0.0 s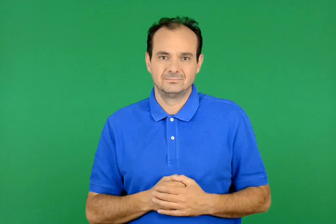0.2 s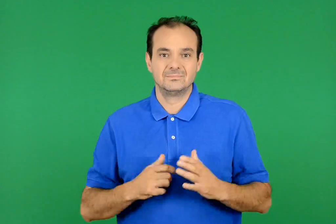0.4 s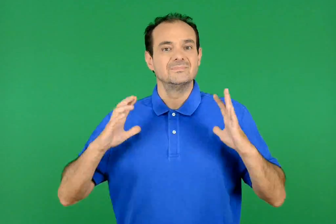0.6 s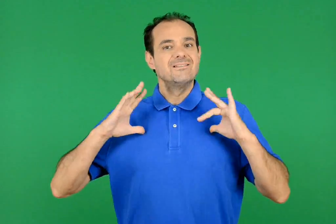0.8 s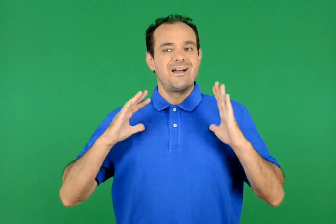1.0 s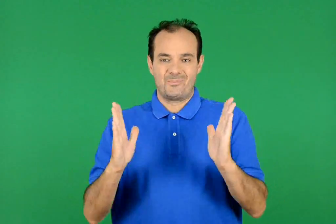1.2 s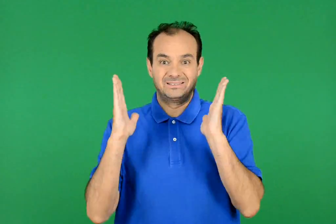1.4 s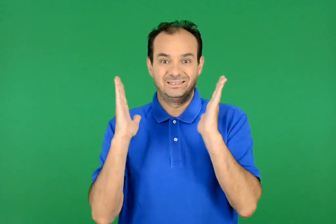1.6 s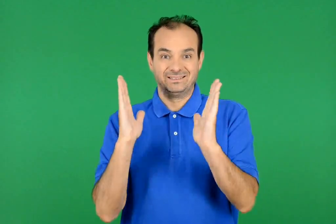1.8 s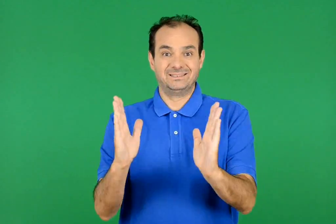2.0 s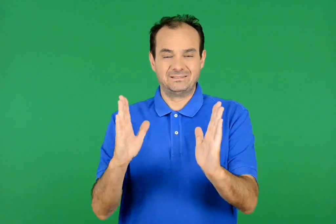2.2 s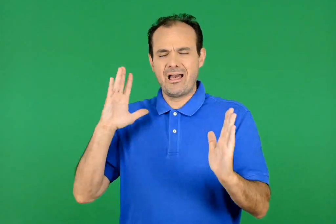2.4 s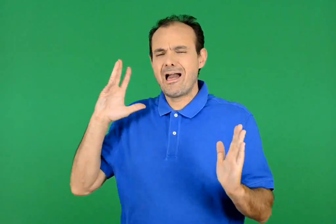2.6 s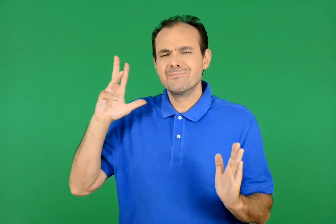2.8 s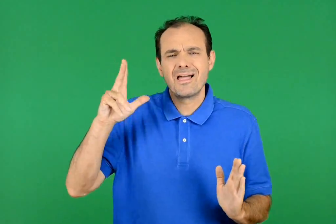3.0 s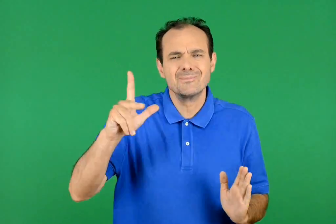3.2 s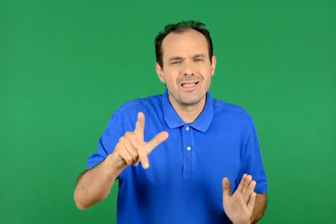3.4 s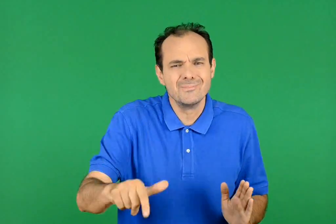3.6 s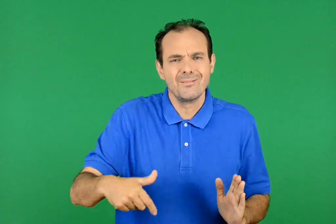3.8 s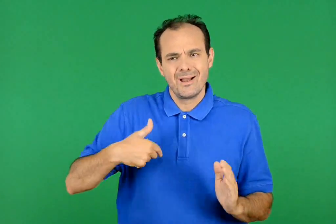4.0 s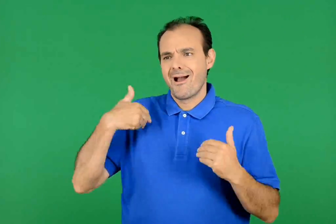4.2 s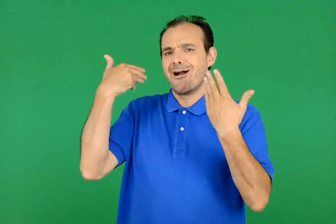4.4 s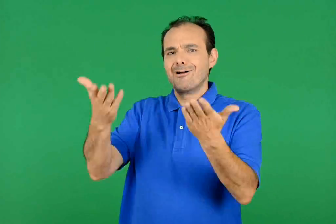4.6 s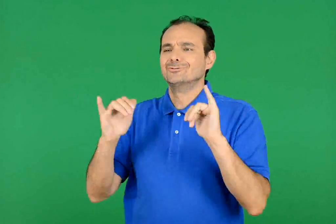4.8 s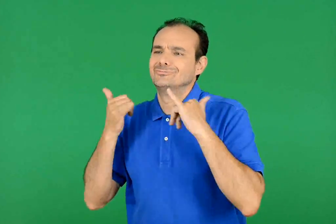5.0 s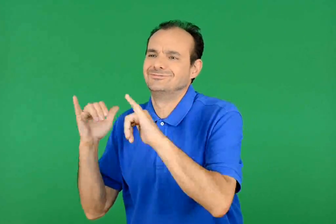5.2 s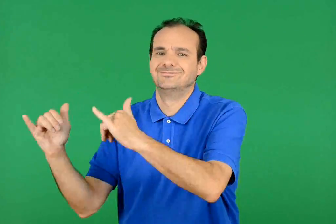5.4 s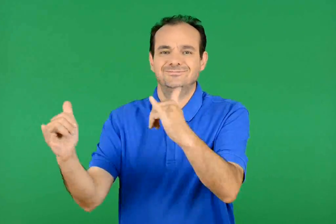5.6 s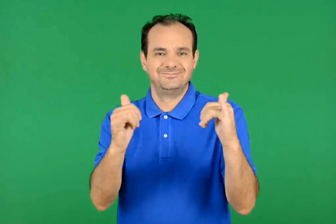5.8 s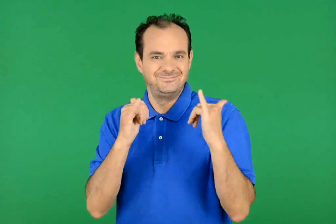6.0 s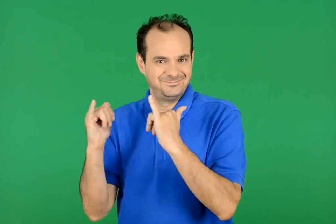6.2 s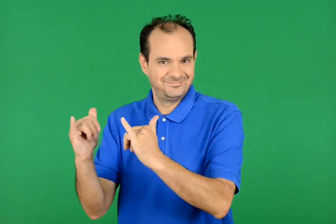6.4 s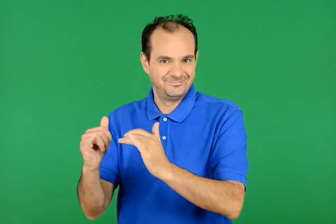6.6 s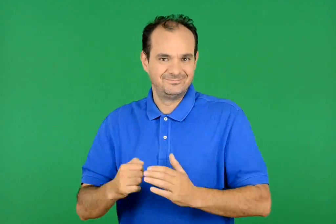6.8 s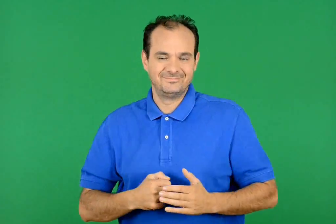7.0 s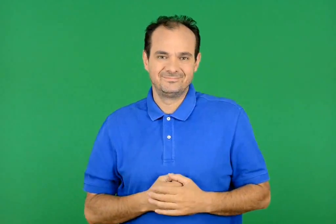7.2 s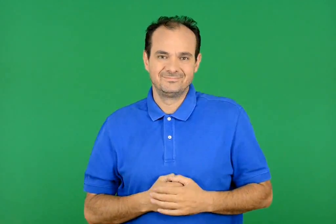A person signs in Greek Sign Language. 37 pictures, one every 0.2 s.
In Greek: στις διακοπές , όμως , βγαίνω έξω κάθε μέρα
